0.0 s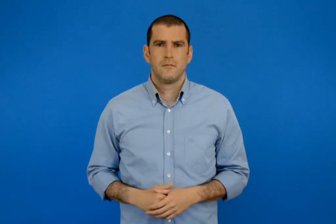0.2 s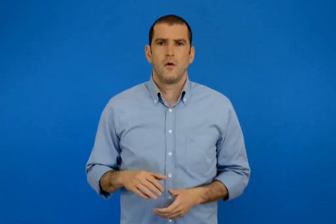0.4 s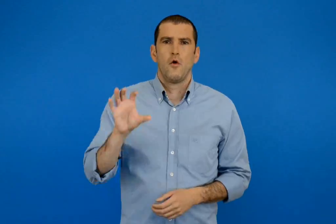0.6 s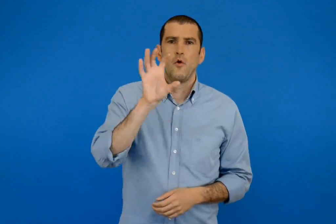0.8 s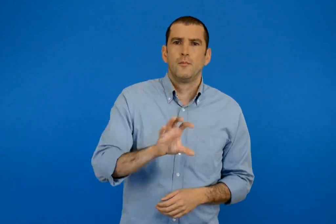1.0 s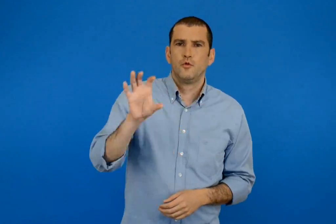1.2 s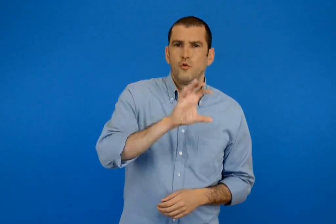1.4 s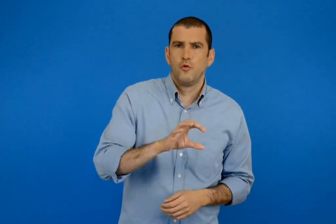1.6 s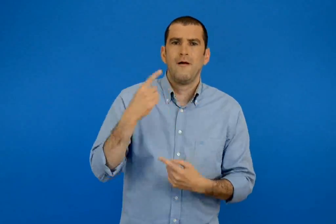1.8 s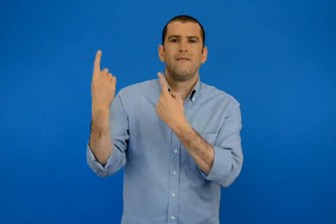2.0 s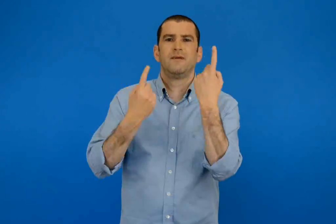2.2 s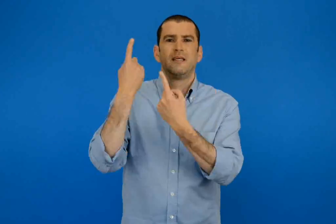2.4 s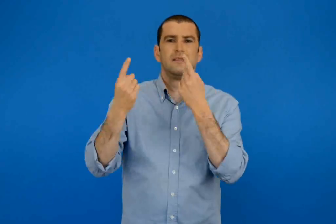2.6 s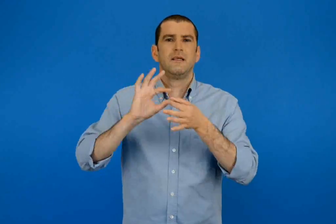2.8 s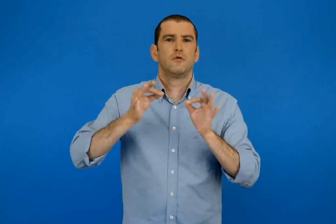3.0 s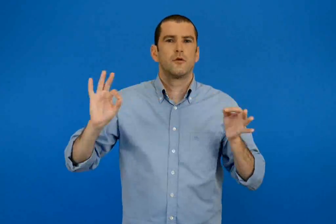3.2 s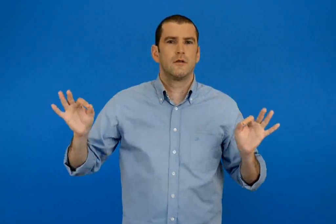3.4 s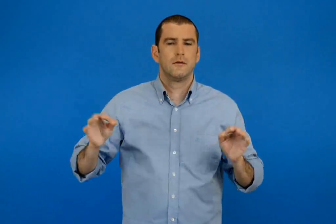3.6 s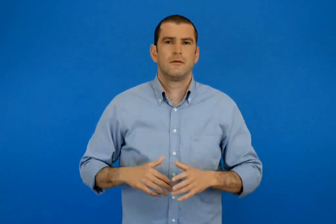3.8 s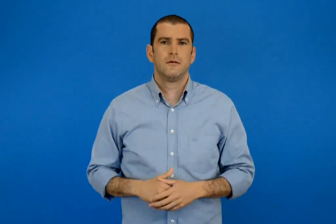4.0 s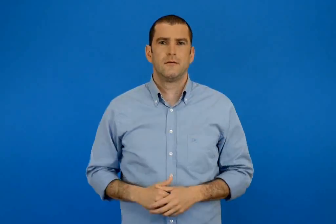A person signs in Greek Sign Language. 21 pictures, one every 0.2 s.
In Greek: μουσείο φυσικής ιστορίας
